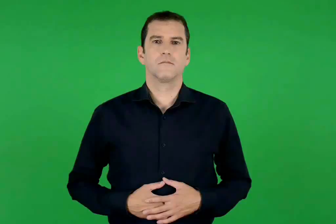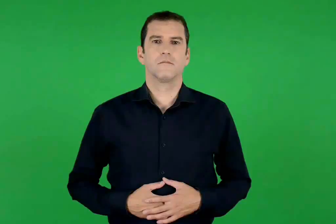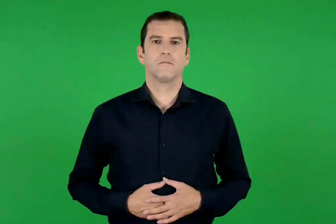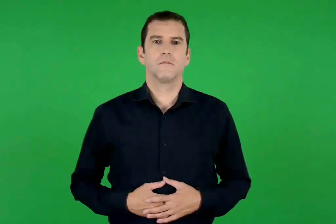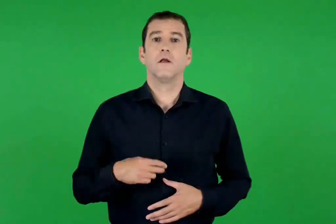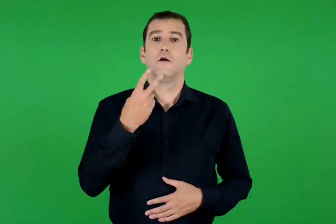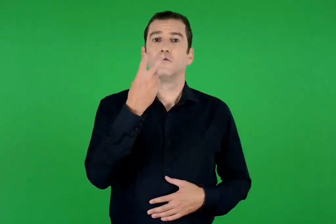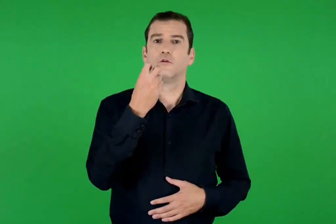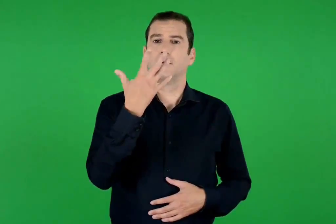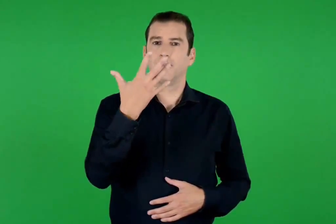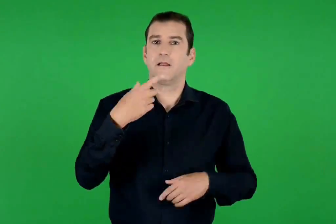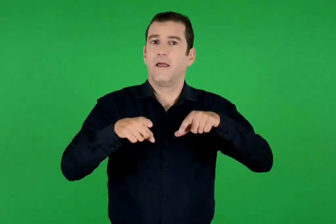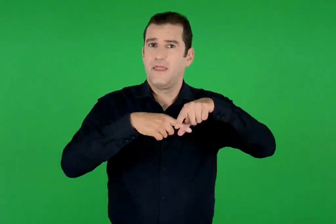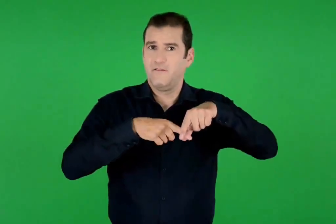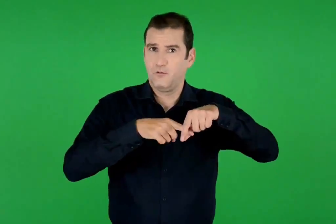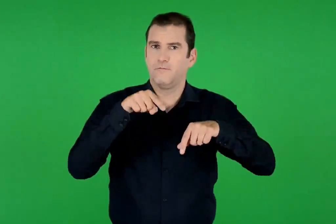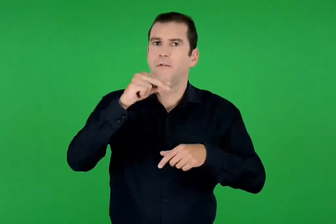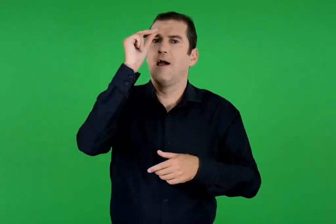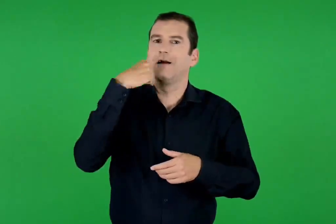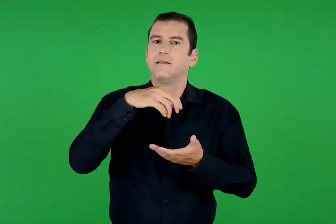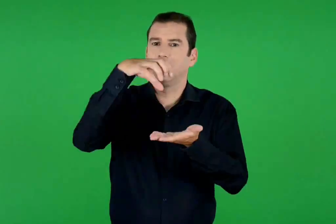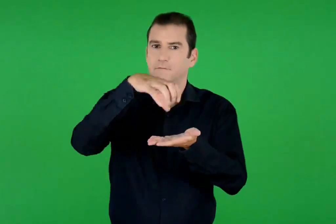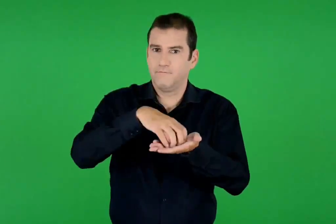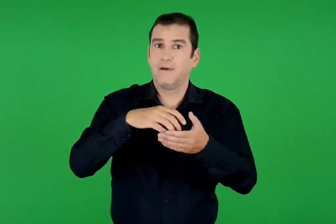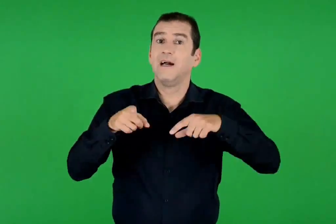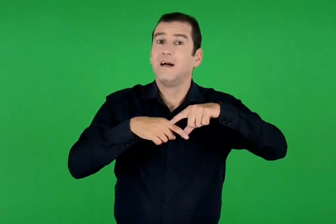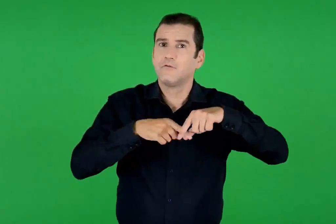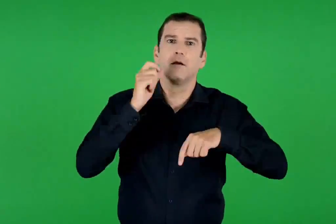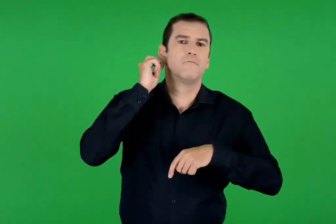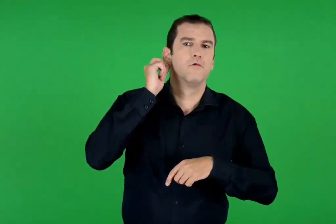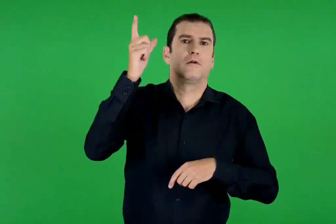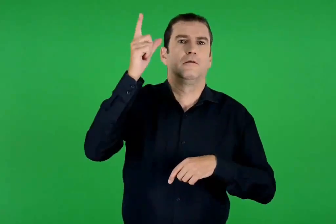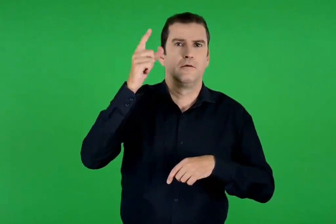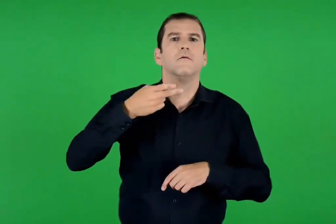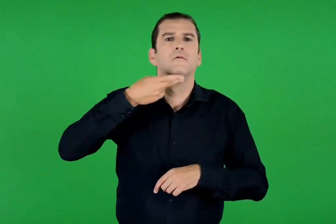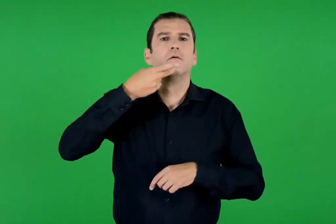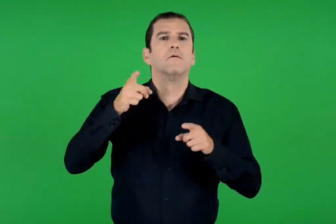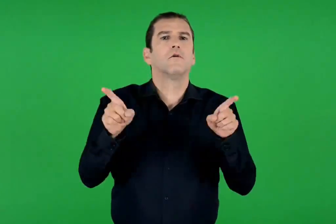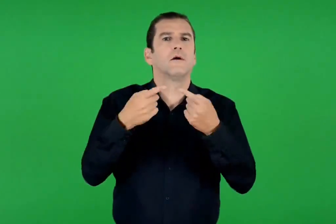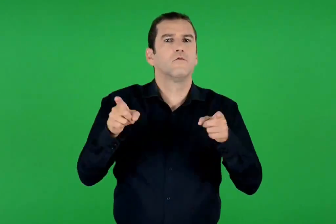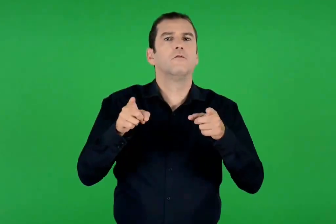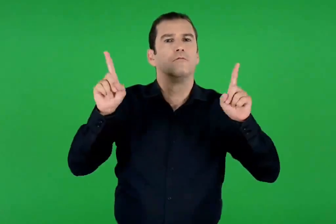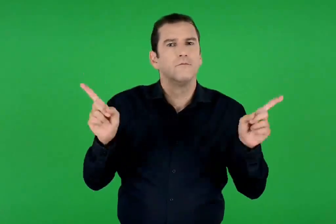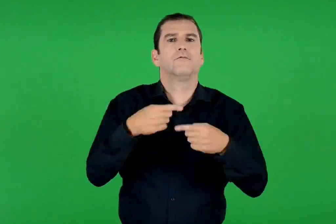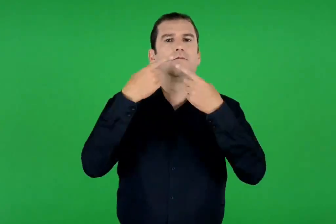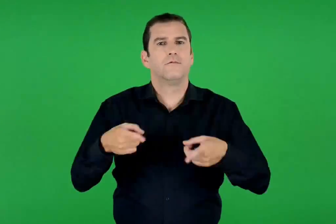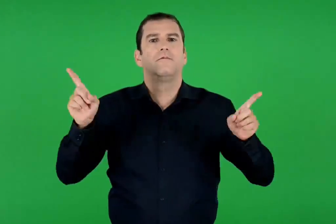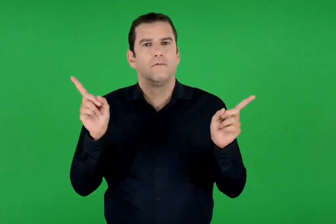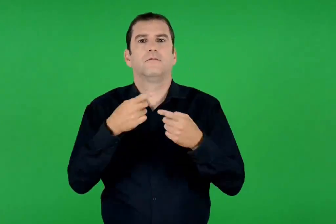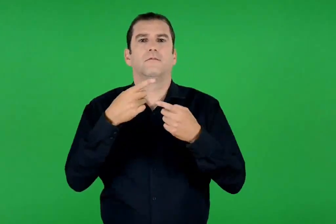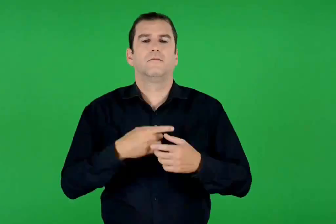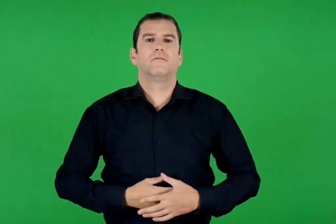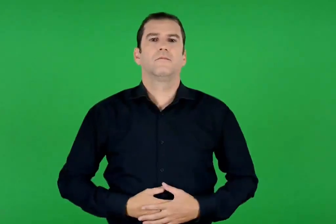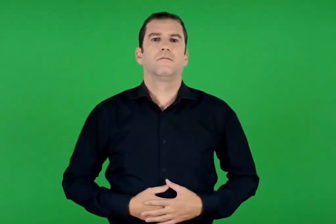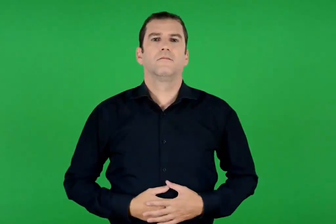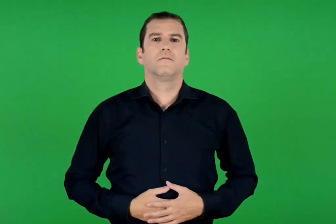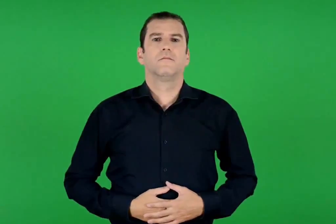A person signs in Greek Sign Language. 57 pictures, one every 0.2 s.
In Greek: στις 25 δεκεμβρίου η εκκλησία γιορτάζει τα χριστούγεννα , ψάλλοντας το τροπάριο
